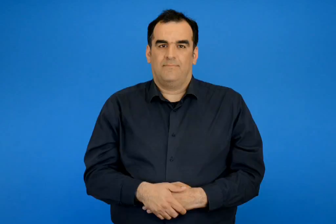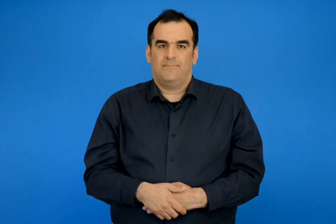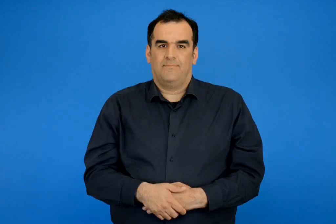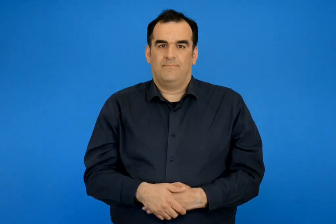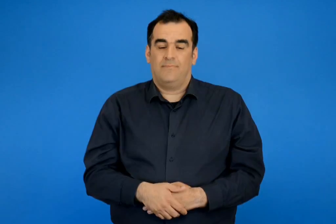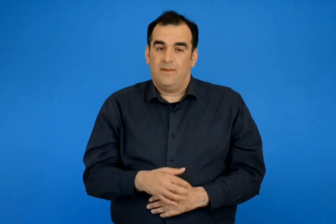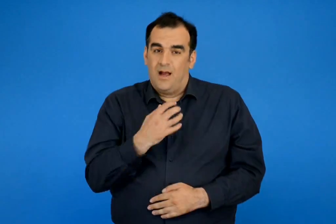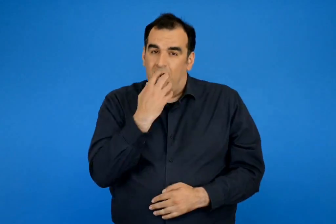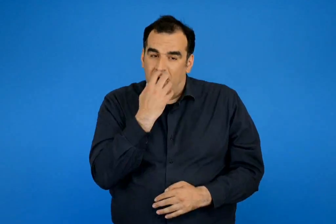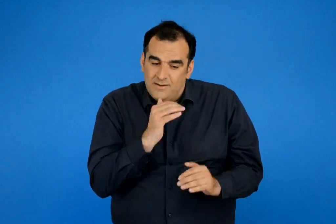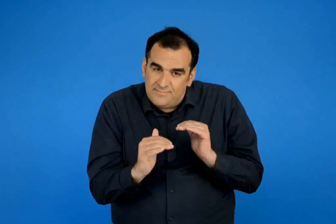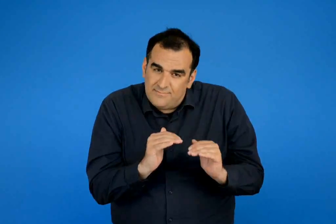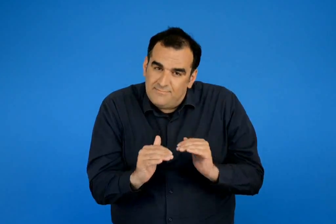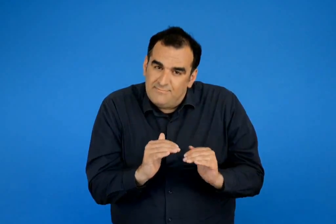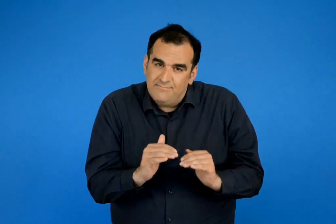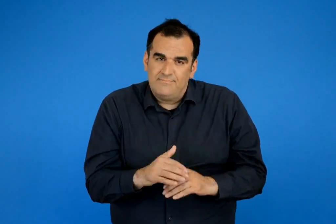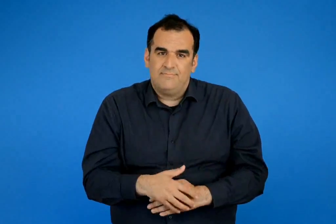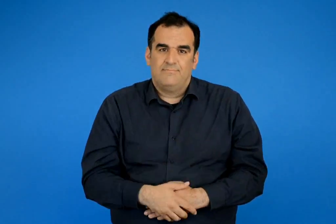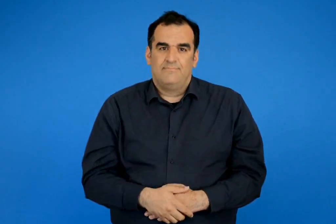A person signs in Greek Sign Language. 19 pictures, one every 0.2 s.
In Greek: τα ζεσταίνουν
